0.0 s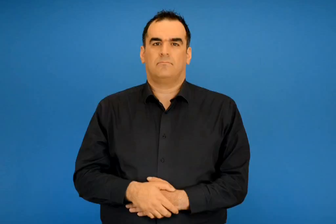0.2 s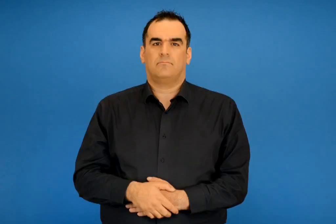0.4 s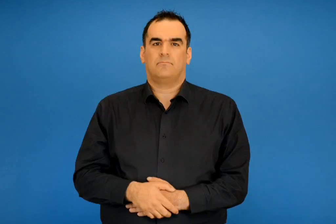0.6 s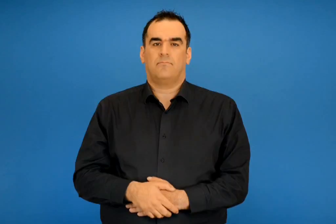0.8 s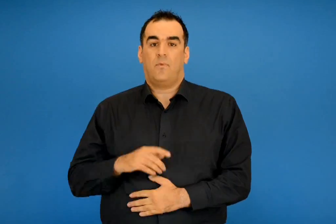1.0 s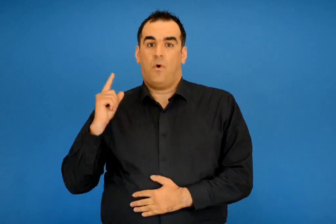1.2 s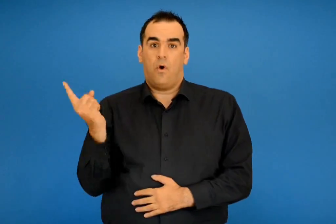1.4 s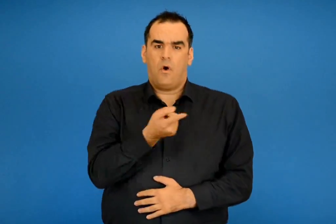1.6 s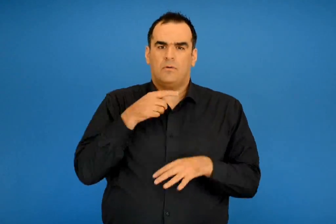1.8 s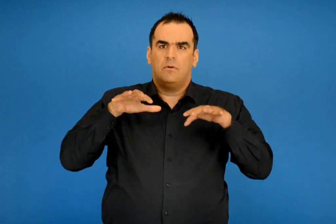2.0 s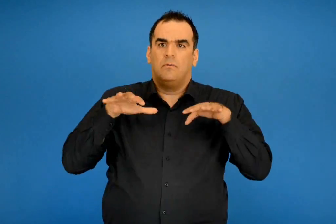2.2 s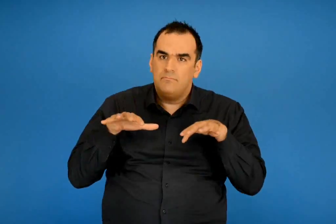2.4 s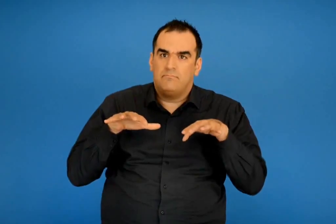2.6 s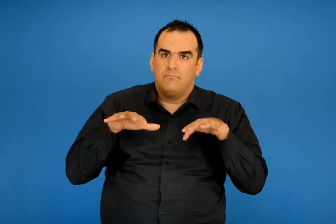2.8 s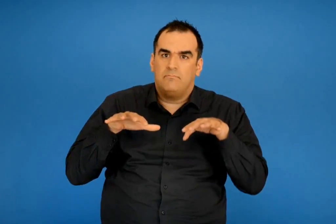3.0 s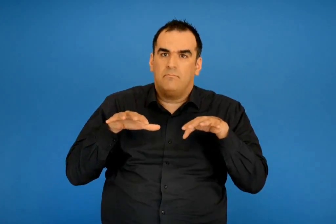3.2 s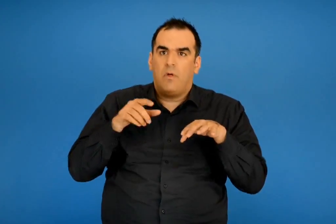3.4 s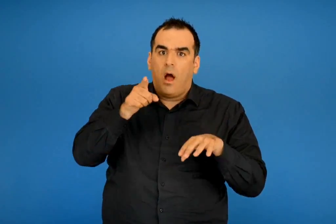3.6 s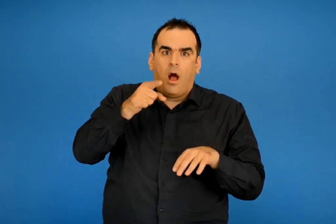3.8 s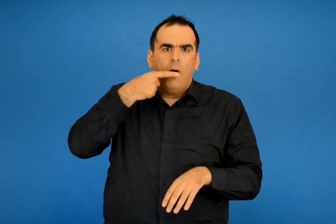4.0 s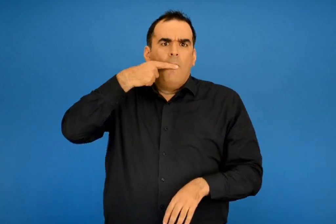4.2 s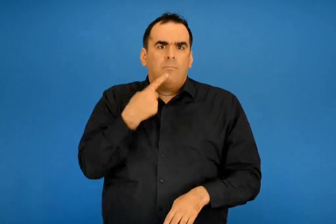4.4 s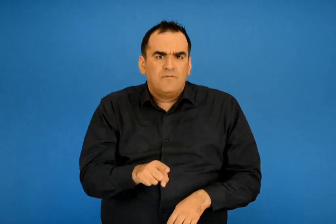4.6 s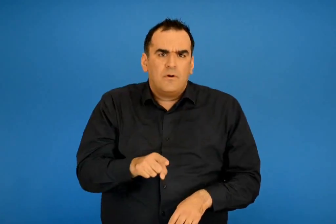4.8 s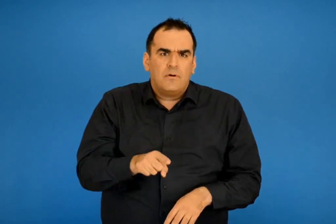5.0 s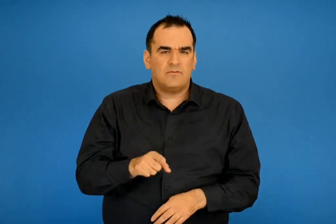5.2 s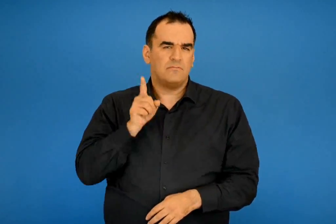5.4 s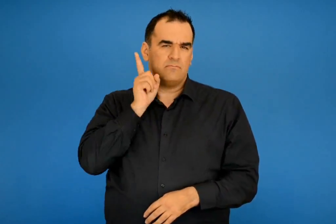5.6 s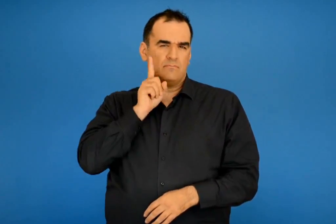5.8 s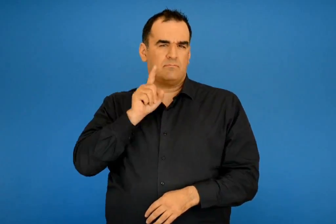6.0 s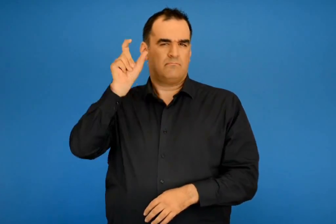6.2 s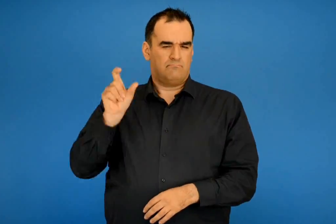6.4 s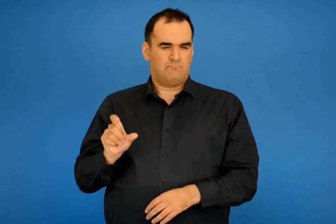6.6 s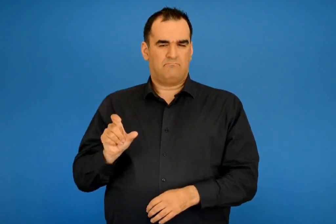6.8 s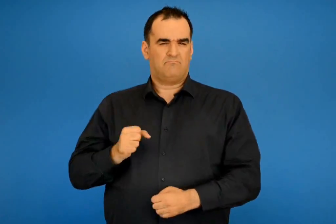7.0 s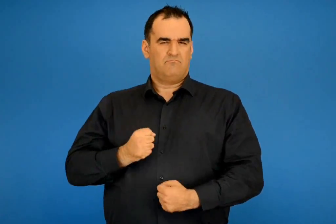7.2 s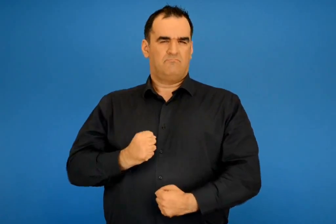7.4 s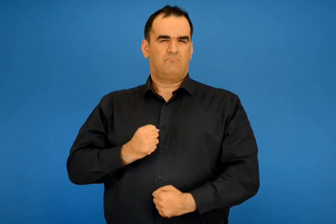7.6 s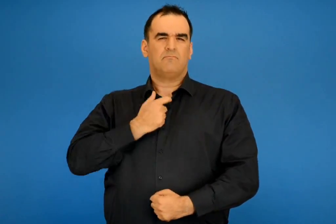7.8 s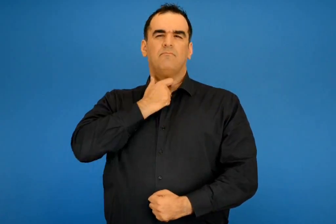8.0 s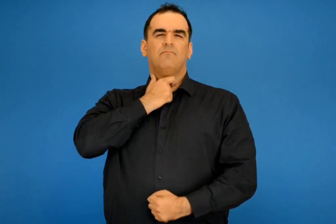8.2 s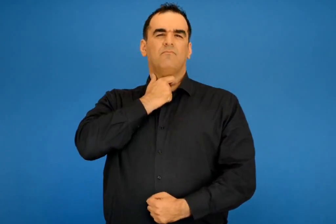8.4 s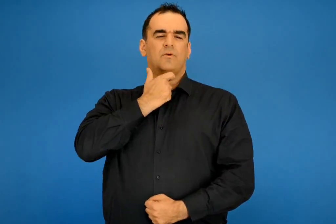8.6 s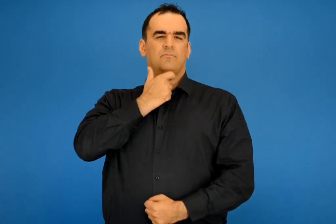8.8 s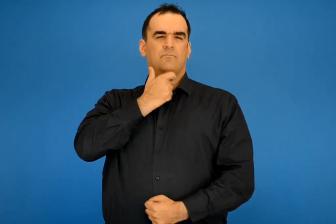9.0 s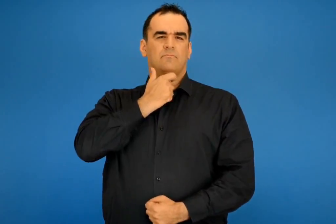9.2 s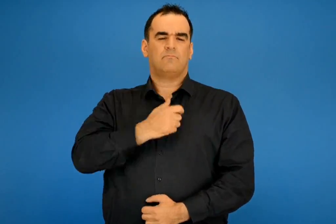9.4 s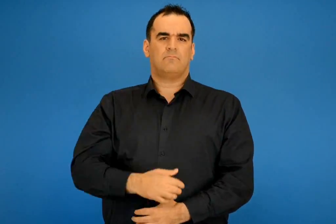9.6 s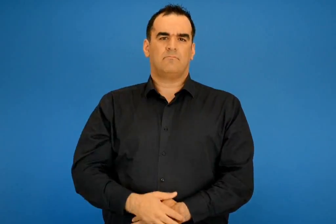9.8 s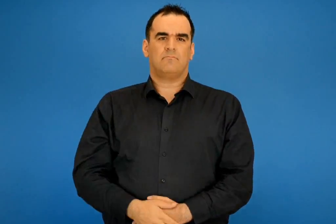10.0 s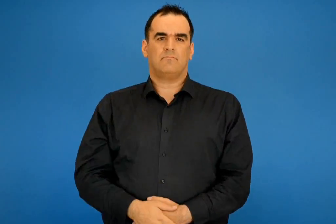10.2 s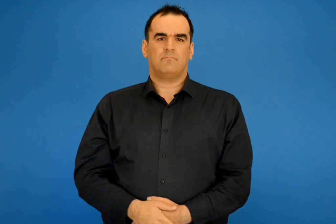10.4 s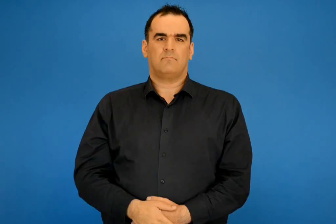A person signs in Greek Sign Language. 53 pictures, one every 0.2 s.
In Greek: όλοι πάγωσαν τέτοια προσβολή η μαρία δεν τα χασέ και με σταθερή φωνή του είπε
